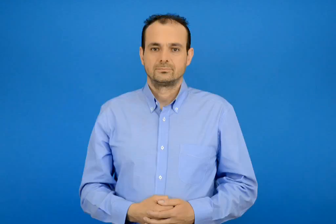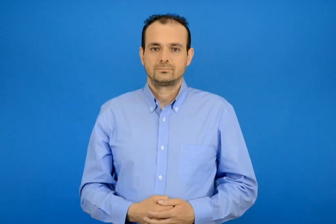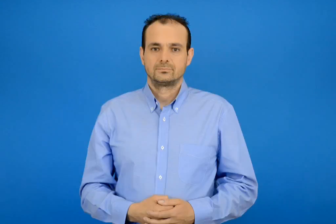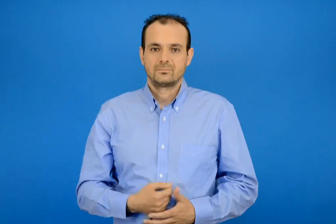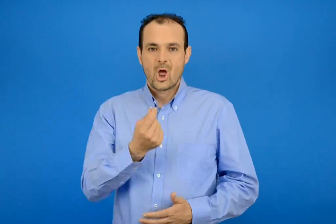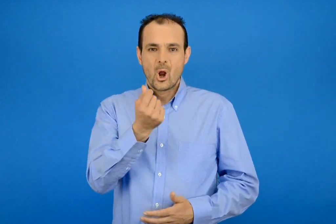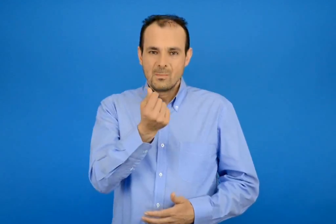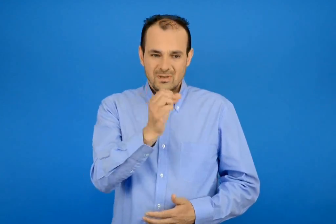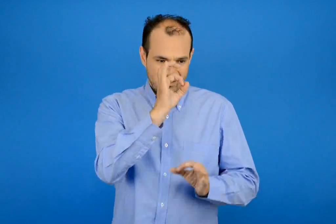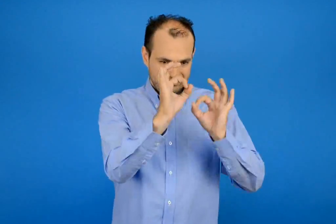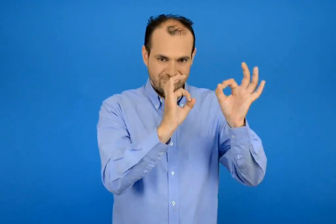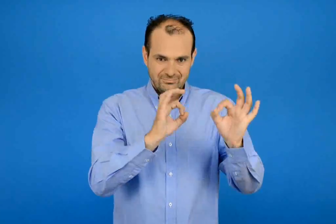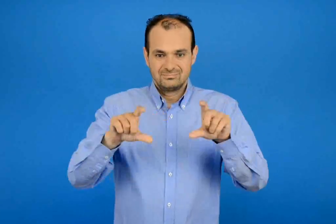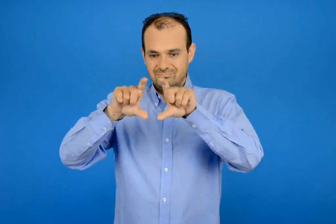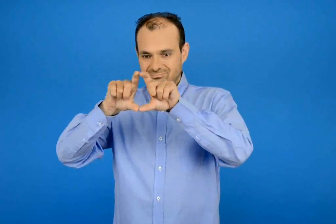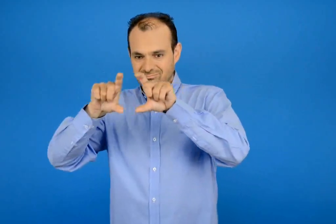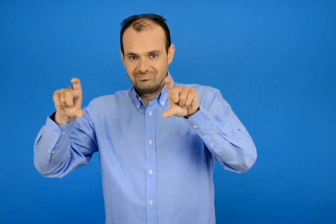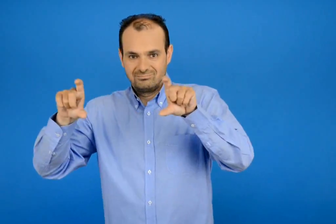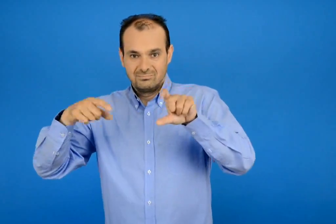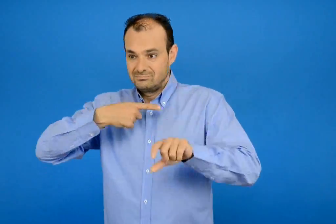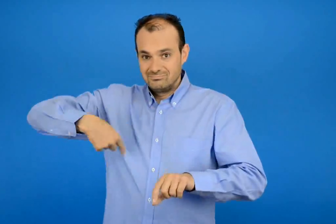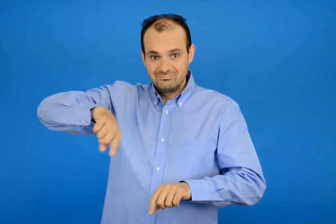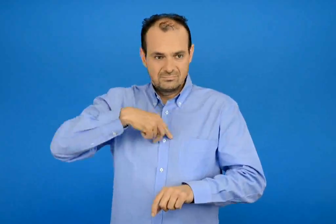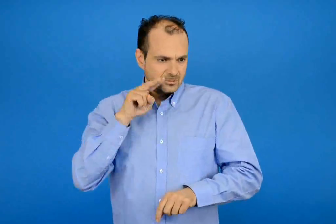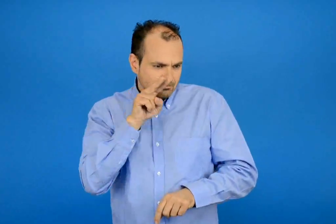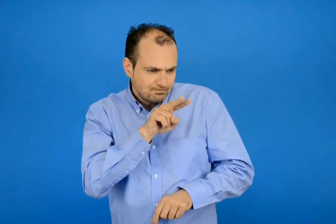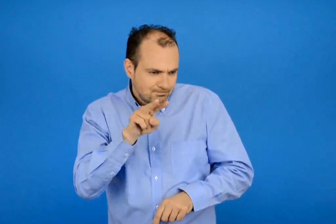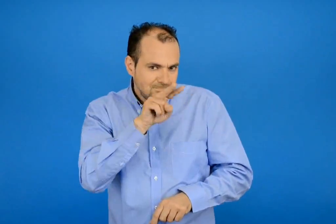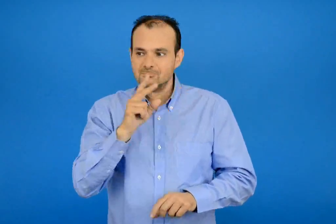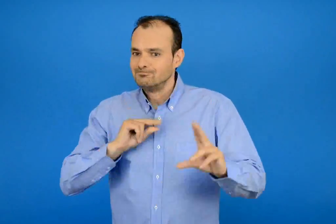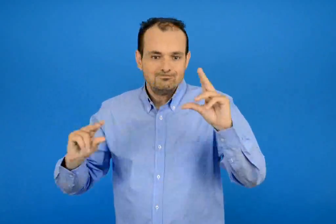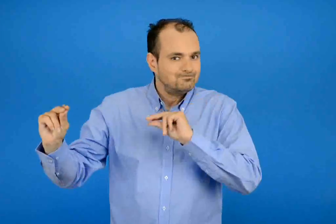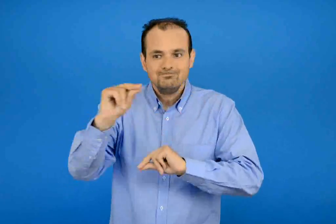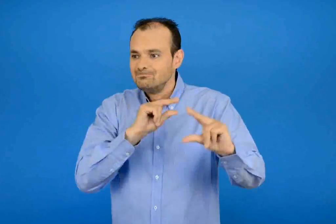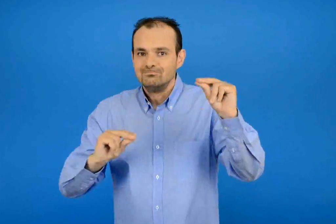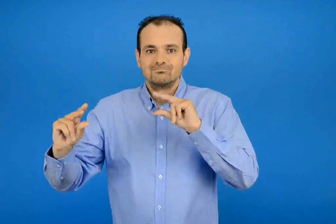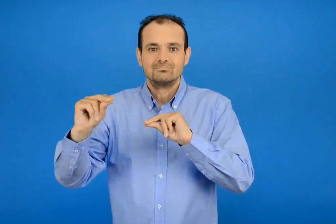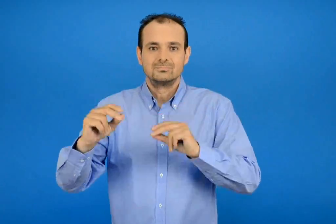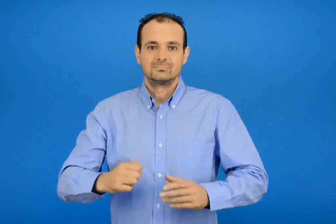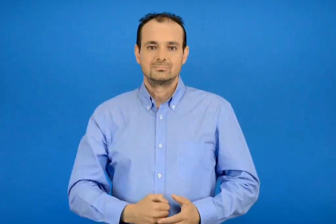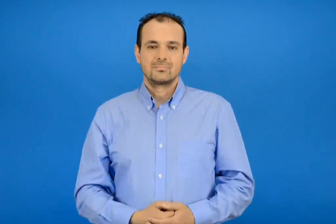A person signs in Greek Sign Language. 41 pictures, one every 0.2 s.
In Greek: παρατηρούμε και συζητάμε για τα νομίσματα
